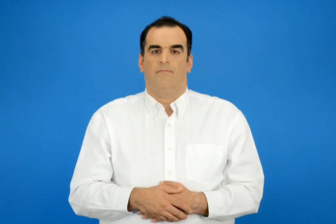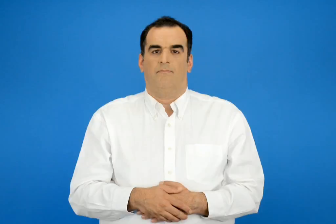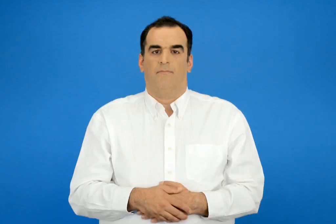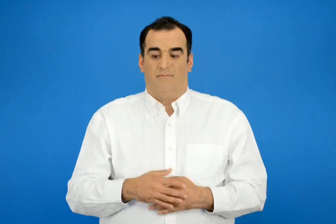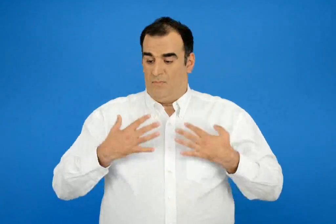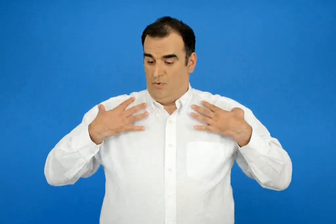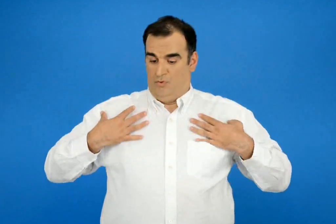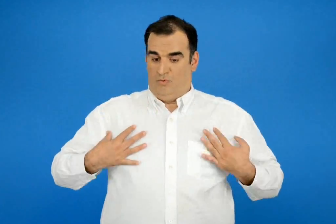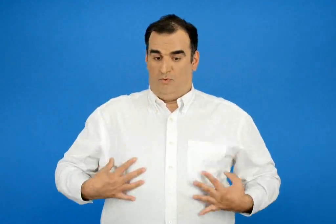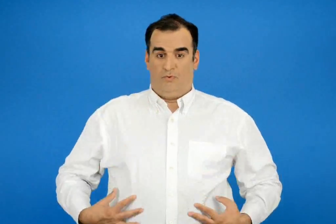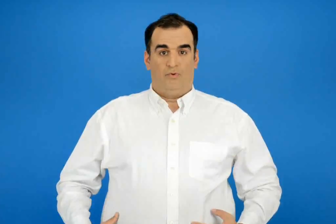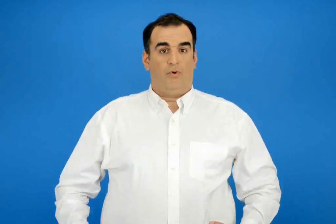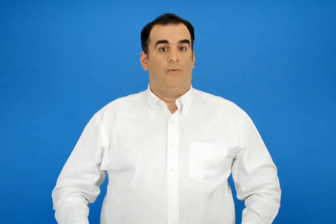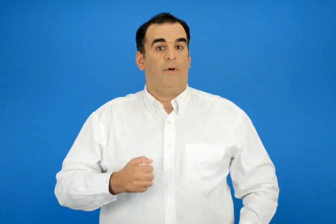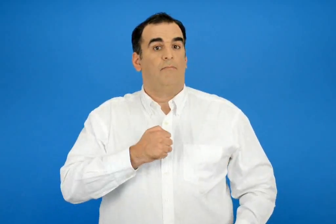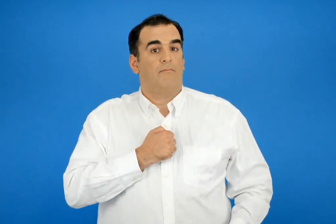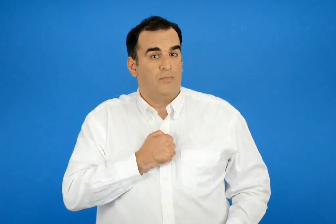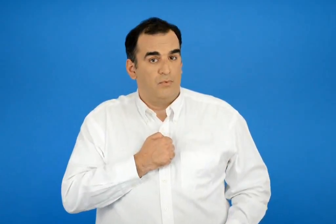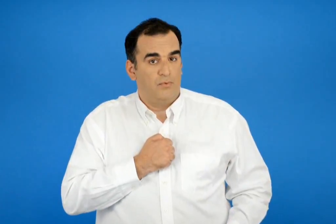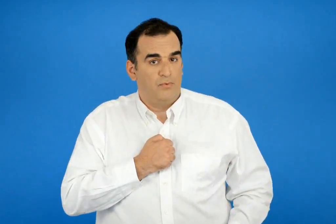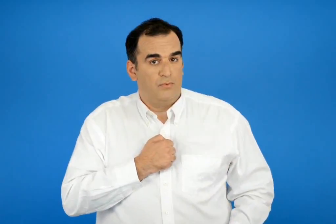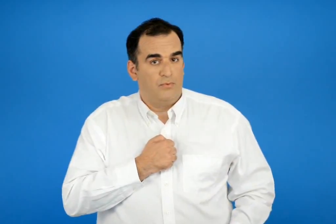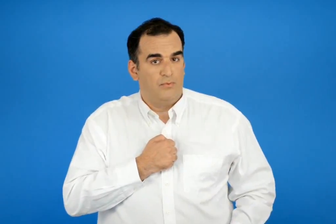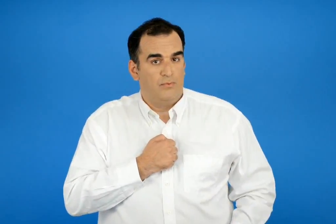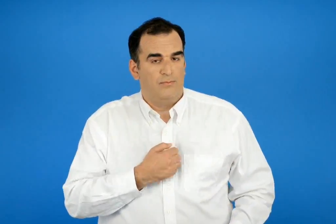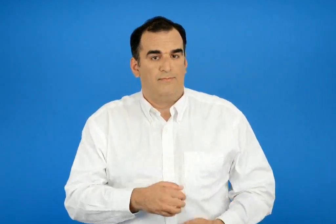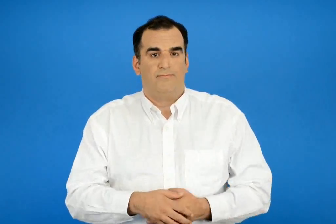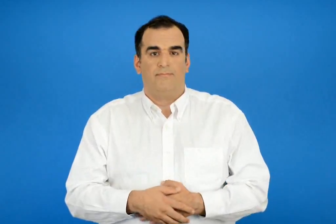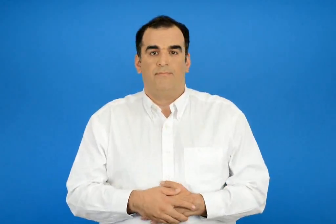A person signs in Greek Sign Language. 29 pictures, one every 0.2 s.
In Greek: το σώμα μου είναι
